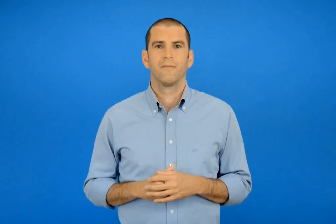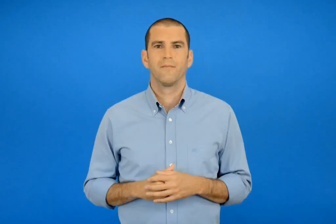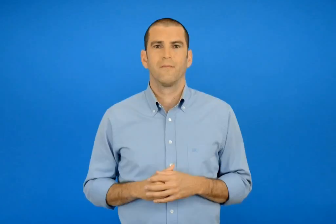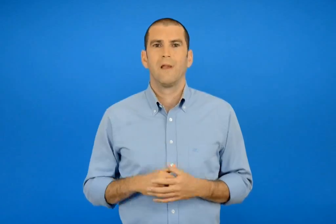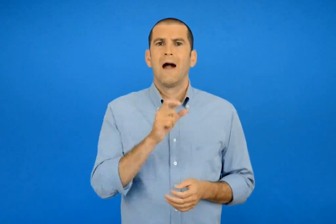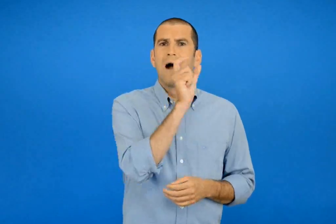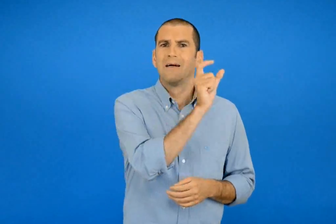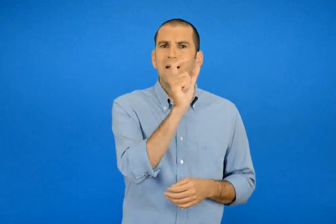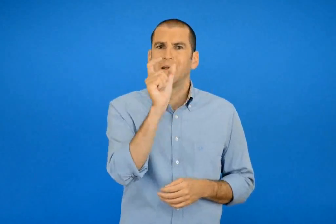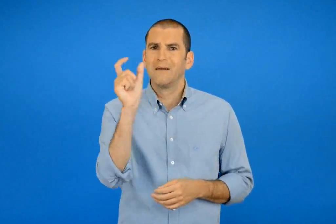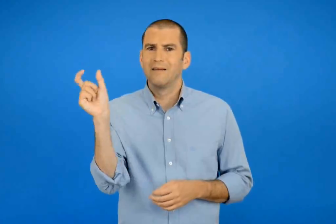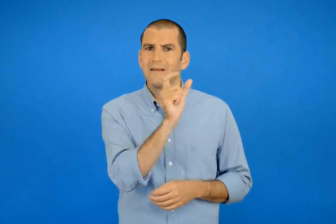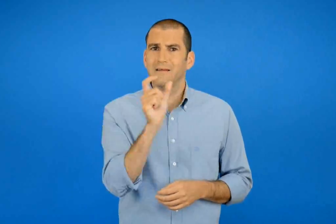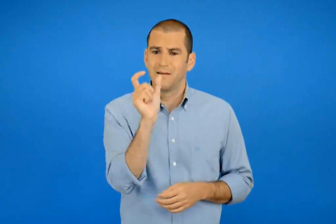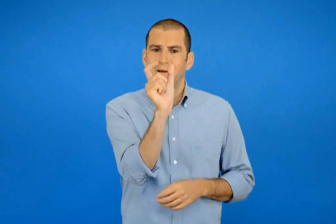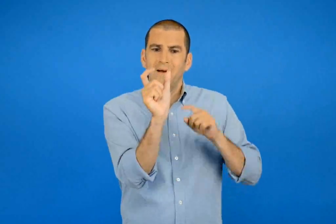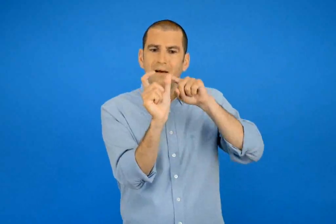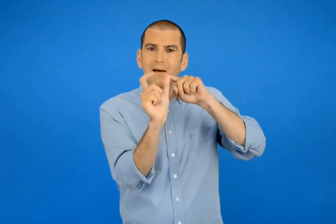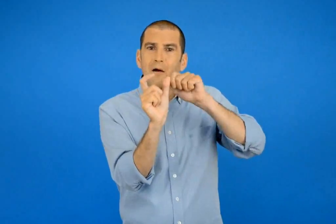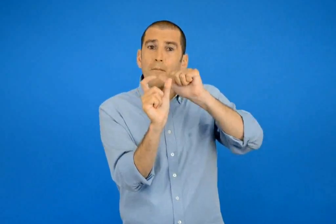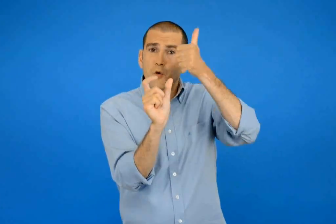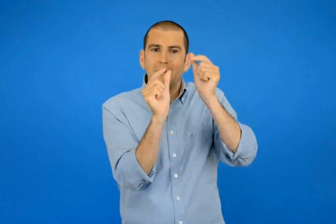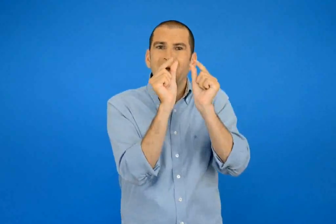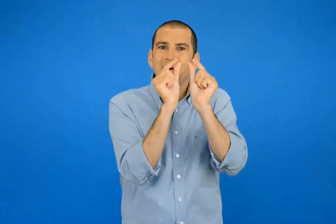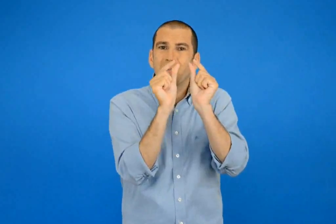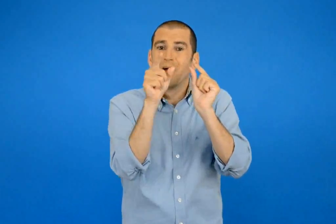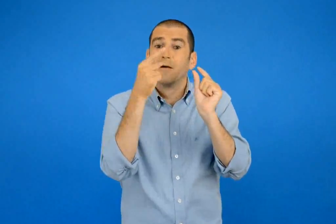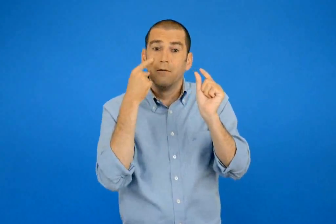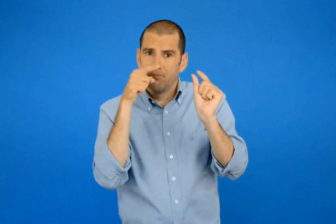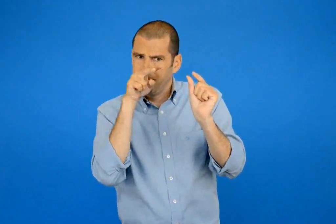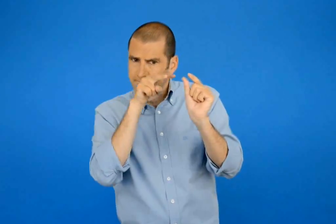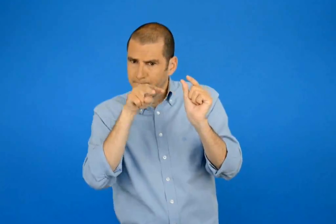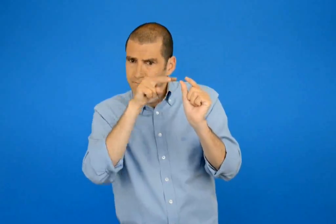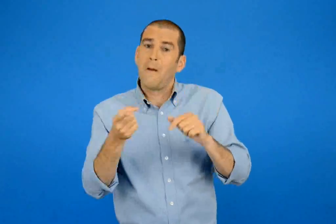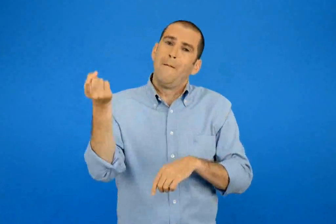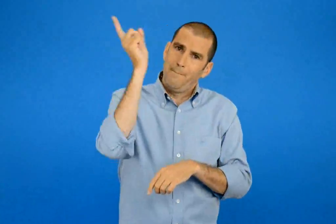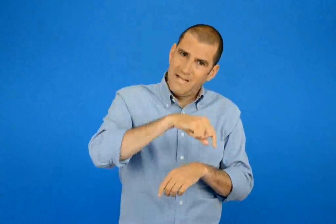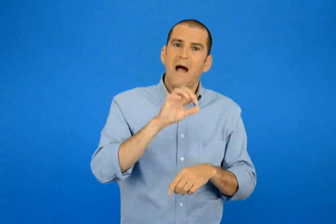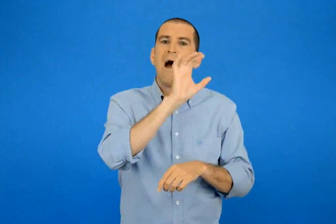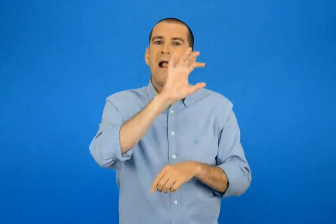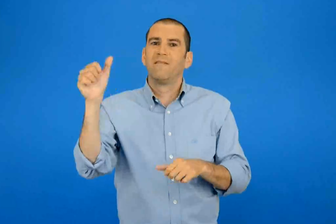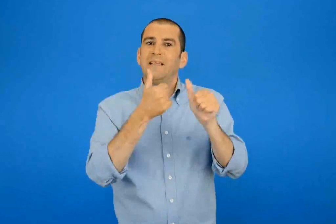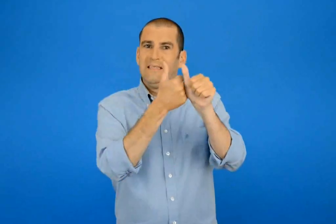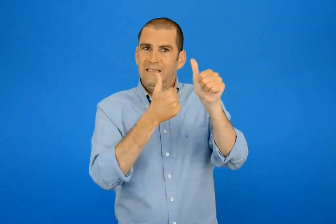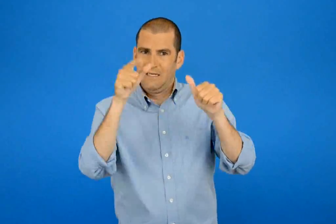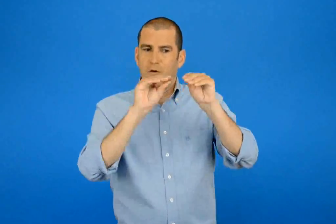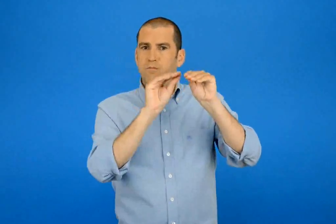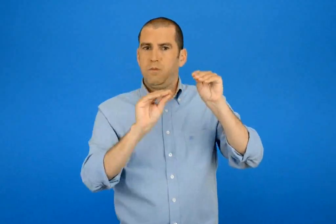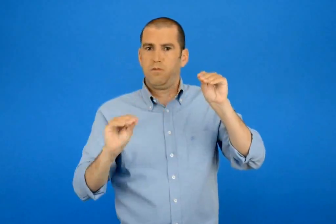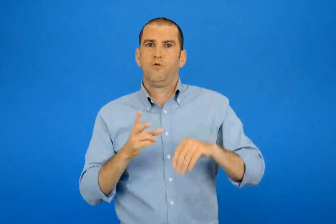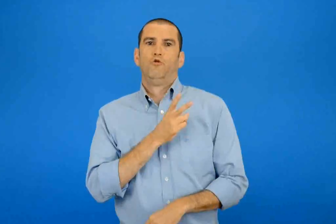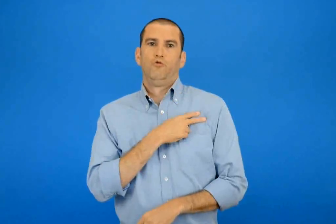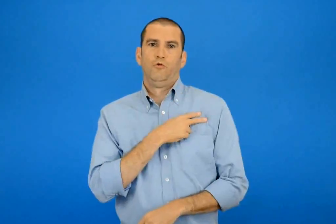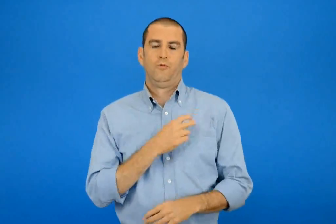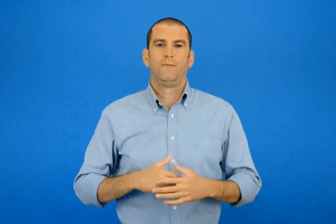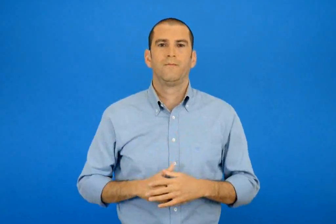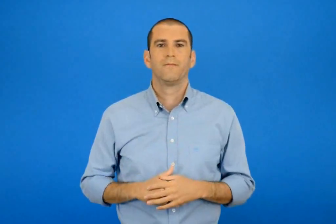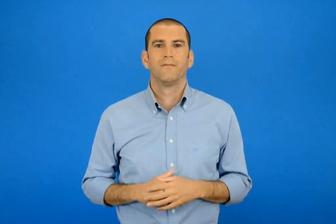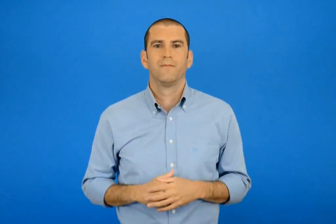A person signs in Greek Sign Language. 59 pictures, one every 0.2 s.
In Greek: παρατήρησε τα πρώτα γράμματα των λέξεων και βαλέ τες στη σωστή αλφαβητική σειρά
